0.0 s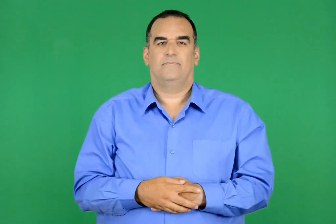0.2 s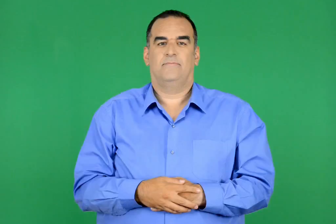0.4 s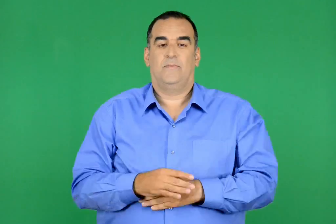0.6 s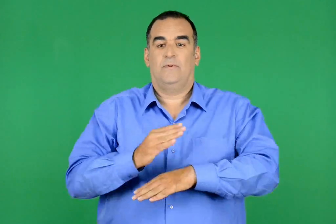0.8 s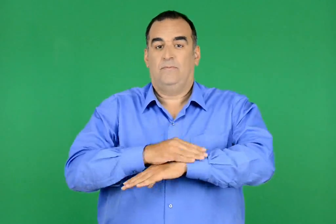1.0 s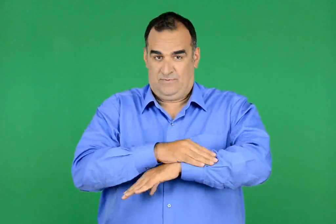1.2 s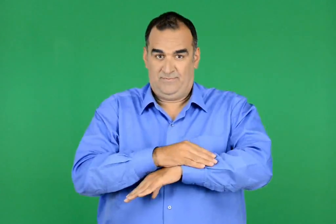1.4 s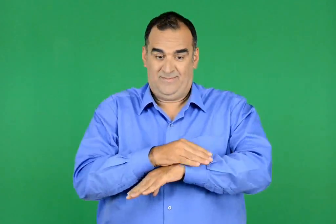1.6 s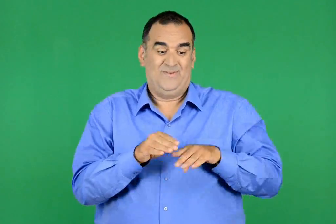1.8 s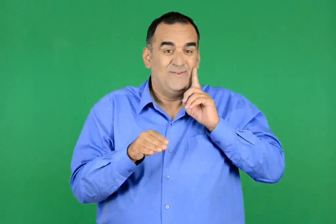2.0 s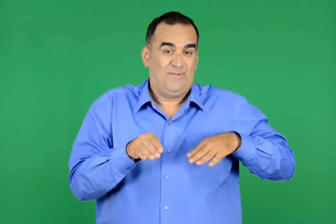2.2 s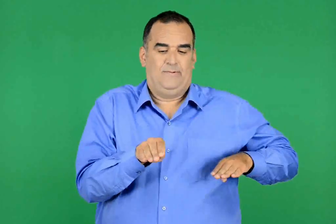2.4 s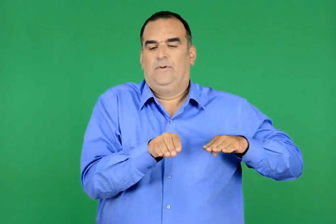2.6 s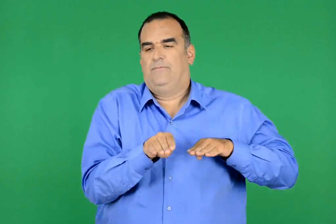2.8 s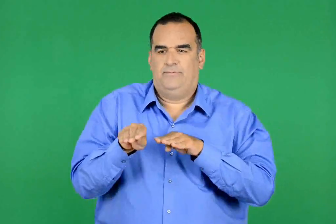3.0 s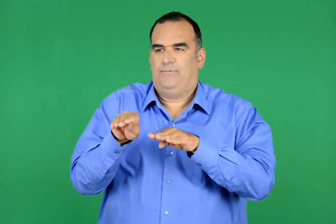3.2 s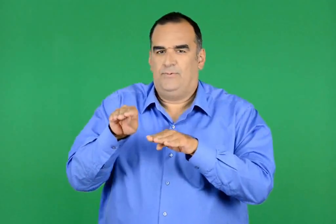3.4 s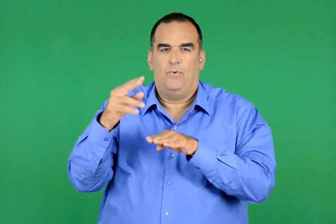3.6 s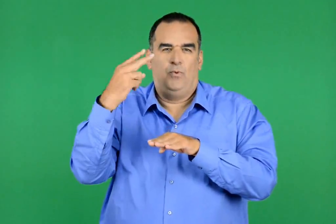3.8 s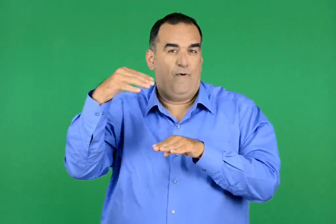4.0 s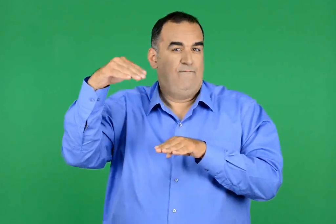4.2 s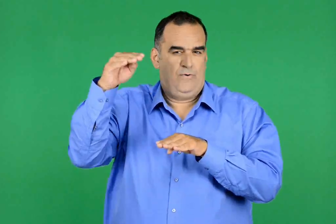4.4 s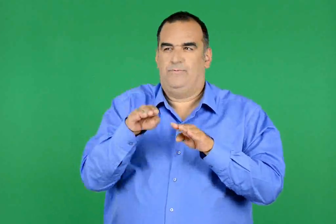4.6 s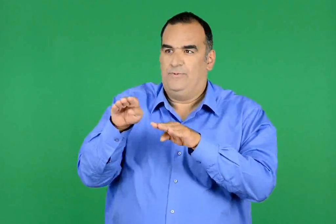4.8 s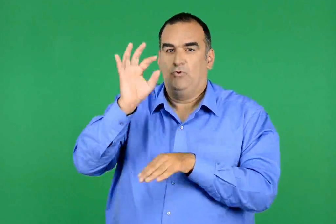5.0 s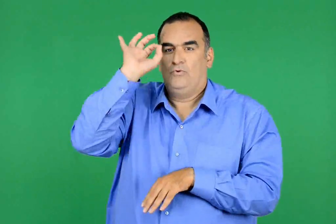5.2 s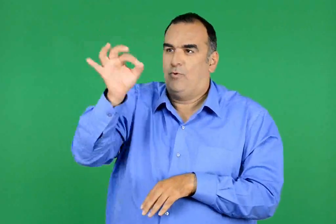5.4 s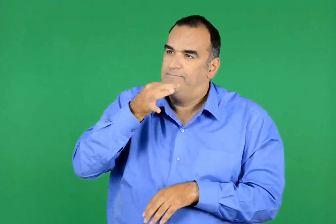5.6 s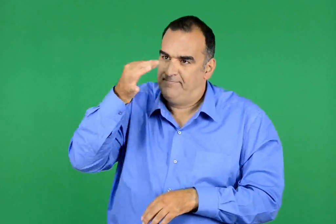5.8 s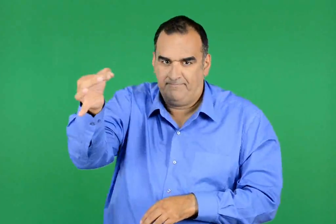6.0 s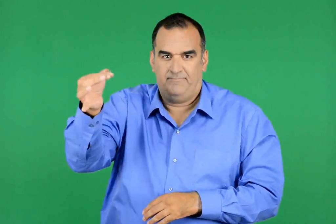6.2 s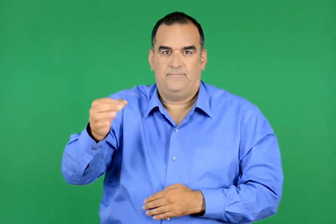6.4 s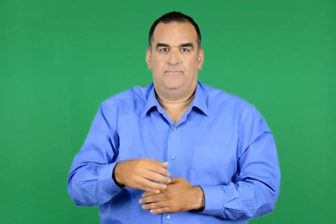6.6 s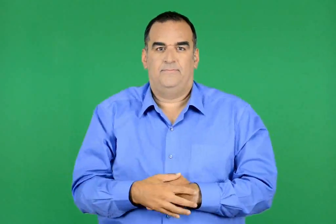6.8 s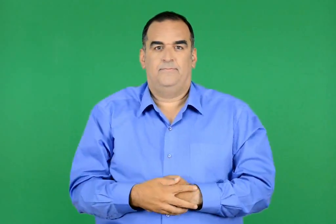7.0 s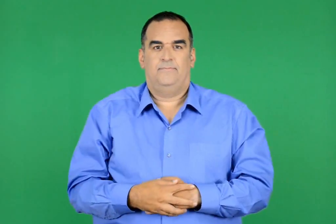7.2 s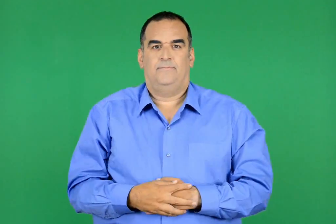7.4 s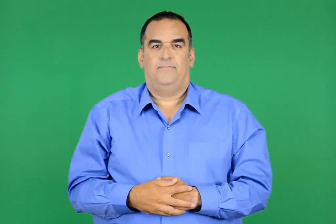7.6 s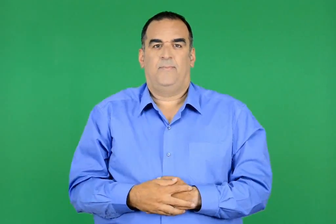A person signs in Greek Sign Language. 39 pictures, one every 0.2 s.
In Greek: τότε ο ποντικός παίρνει τη θυγατέρα του και πάει στον βοριά και του λέει µε τι σκοπό ήρθε σε αυτόν
